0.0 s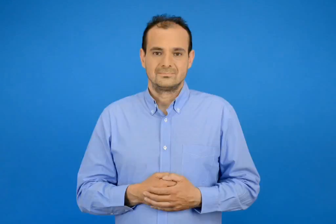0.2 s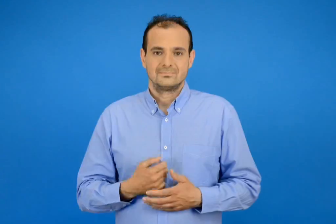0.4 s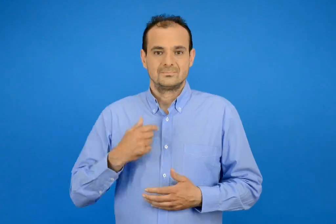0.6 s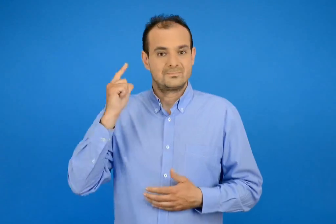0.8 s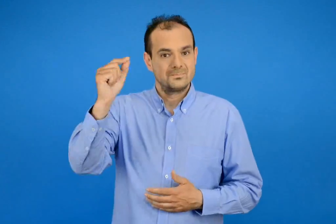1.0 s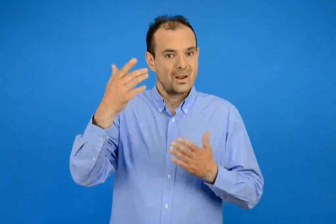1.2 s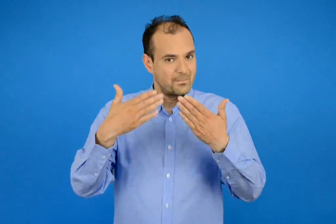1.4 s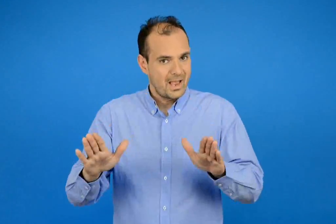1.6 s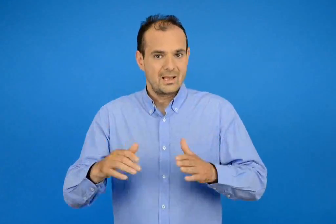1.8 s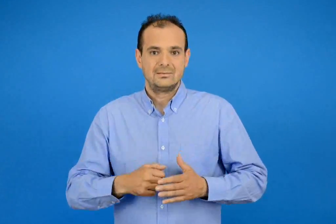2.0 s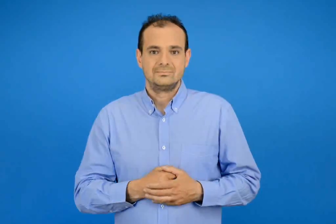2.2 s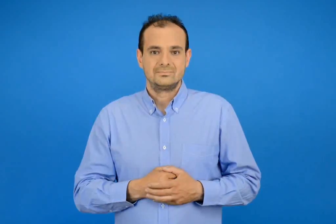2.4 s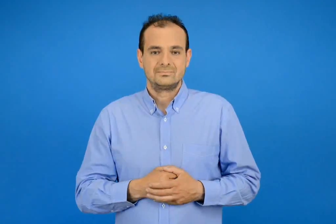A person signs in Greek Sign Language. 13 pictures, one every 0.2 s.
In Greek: πήγα
